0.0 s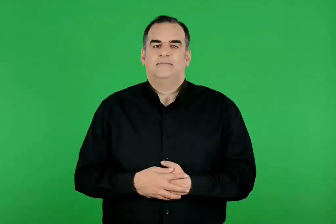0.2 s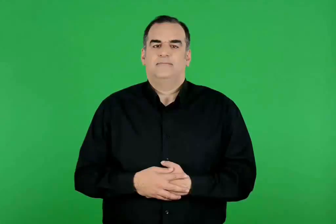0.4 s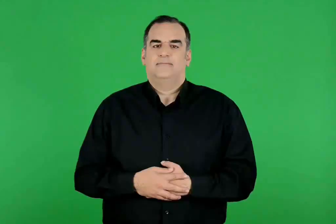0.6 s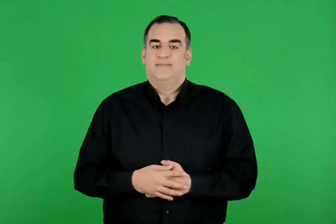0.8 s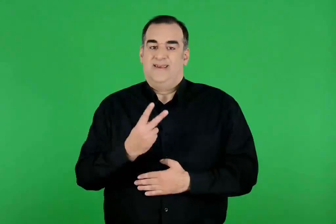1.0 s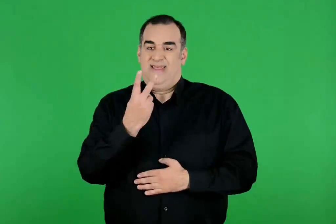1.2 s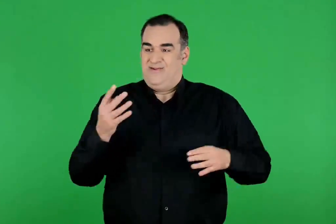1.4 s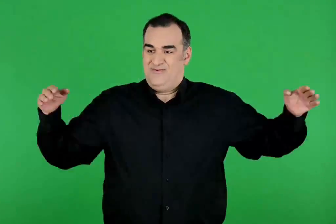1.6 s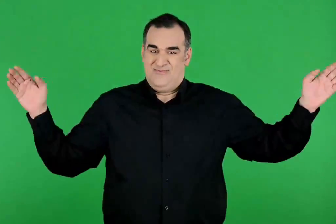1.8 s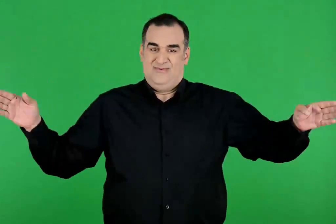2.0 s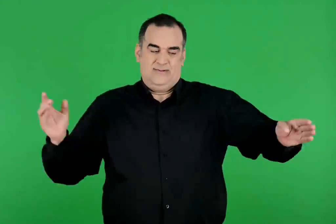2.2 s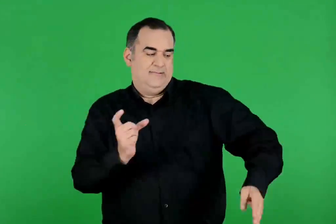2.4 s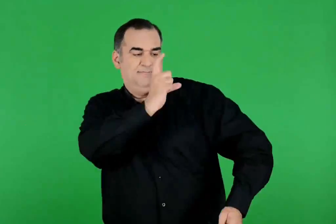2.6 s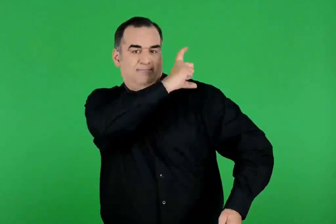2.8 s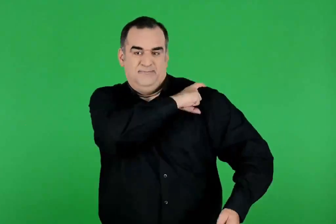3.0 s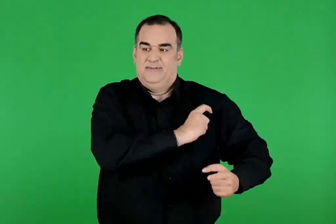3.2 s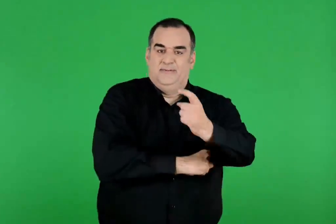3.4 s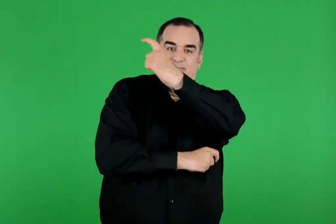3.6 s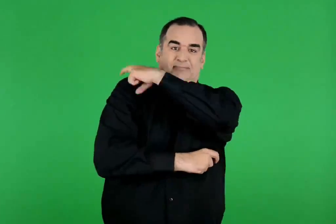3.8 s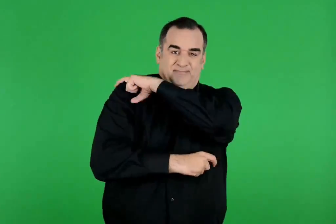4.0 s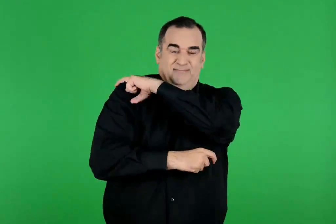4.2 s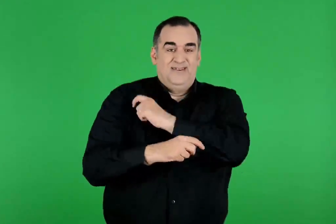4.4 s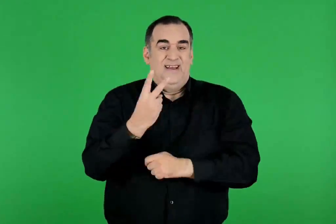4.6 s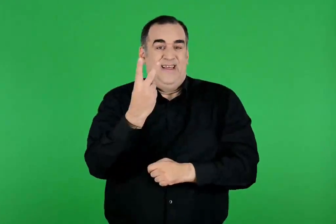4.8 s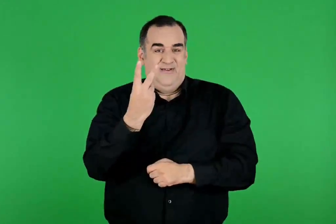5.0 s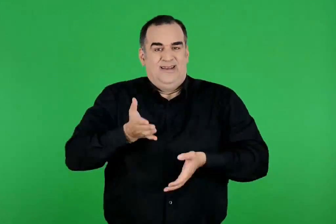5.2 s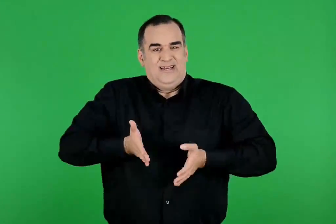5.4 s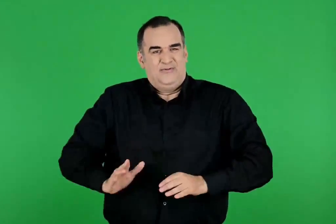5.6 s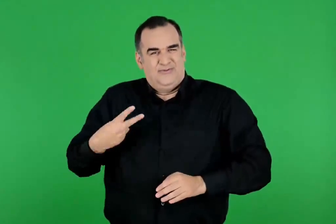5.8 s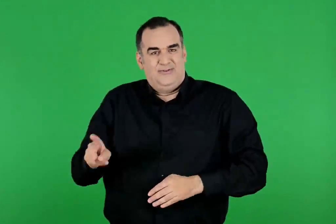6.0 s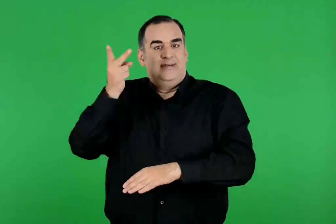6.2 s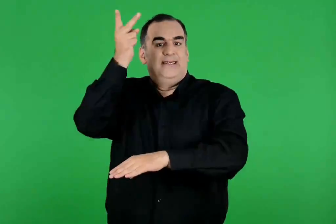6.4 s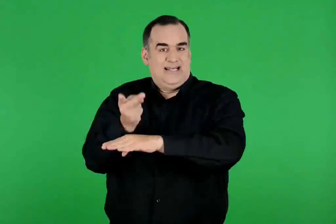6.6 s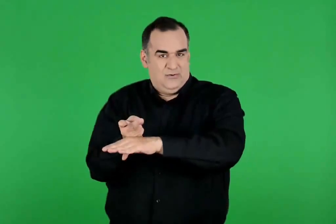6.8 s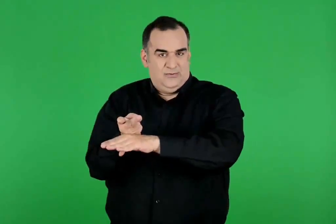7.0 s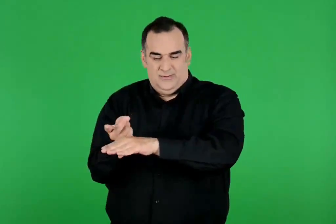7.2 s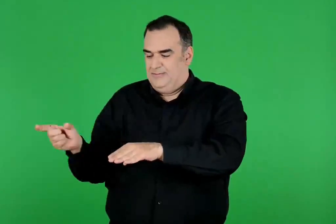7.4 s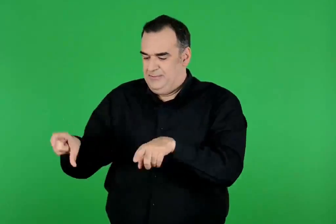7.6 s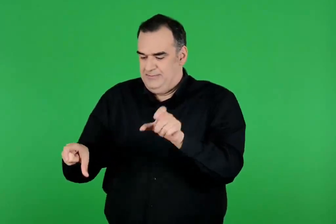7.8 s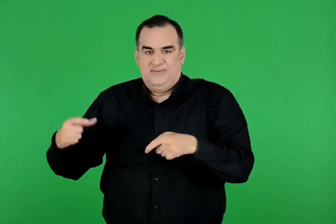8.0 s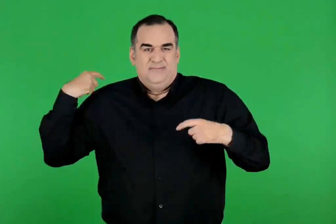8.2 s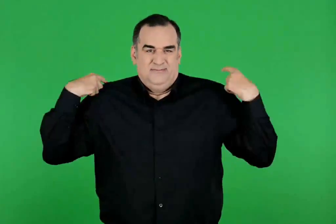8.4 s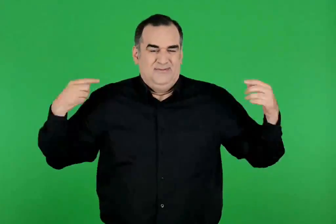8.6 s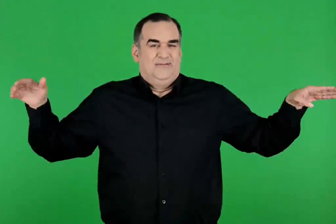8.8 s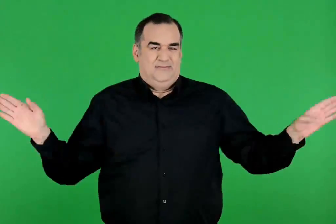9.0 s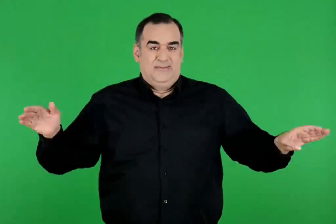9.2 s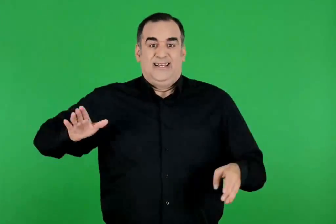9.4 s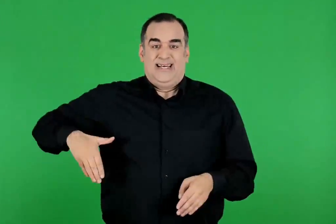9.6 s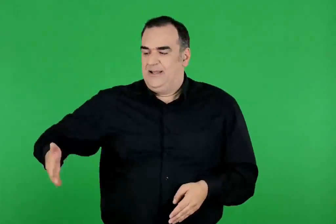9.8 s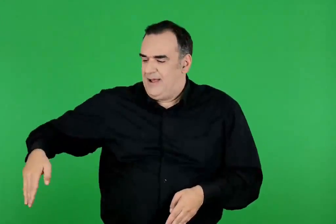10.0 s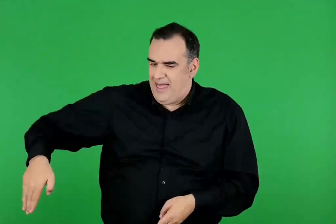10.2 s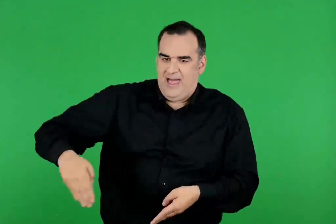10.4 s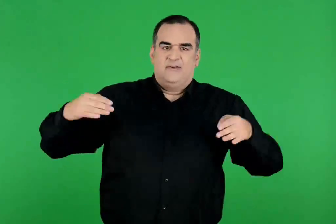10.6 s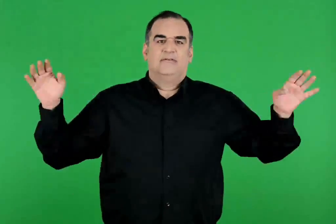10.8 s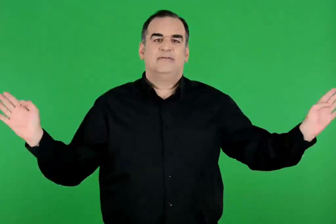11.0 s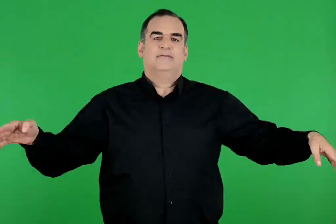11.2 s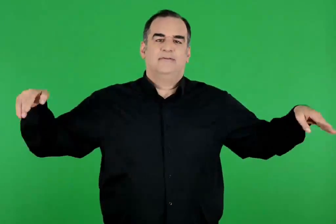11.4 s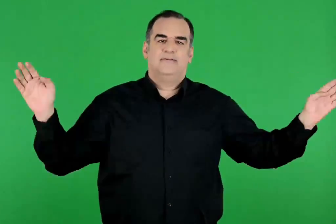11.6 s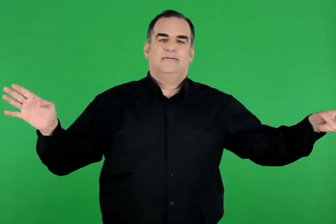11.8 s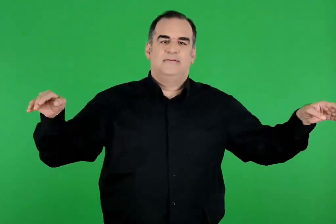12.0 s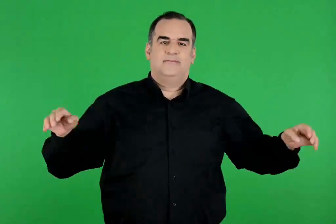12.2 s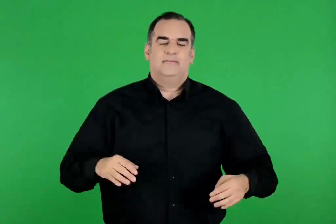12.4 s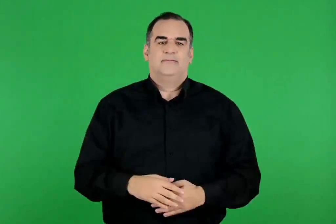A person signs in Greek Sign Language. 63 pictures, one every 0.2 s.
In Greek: έδεσε τα δυο στους ώμους του και τα άλλα δυο στους ώμους του ίκαρου , του γιου του , κι έφυγαν πετώντας από την κρήτη
